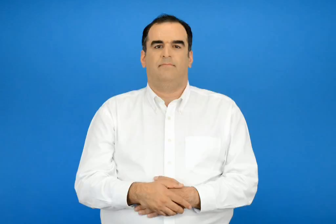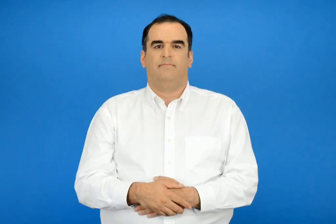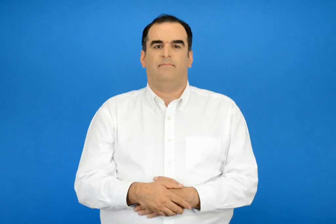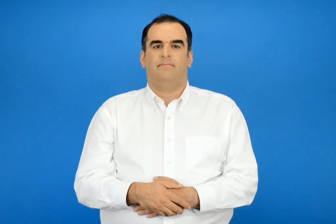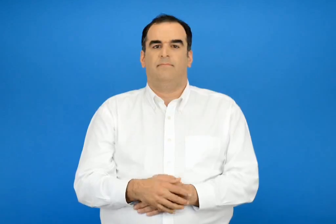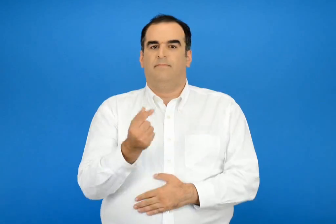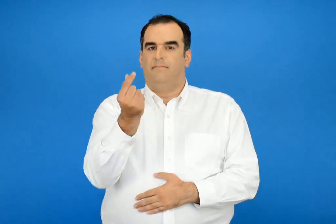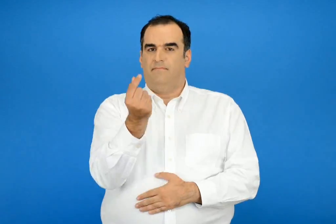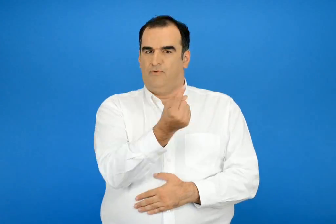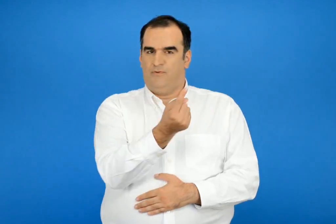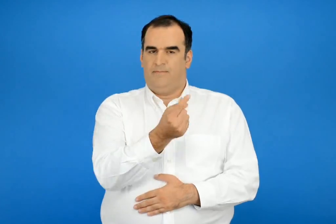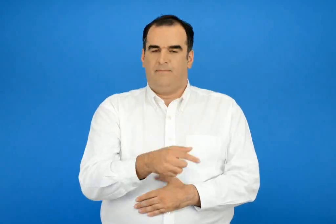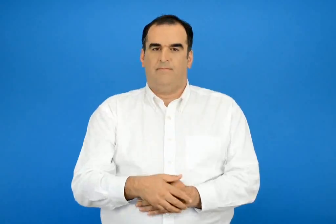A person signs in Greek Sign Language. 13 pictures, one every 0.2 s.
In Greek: μίσος
